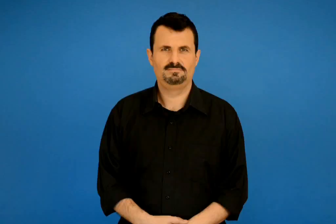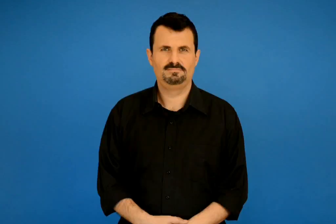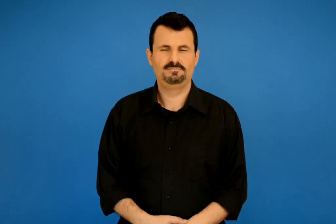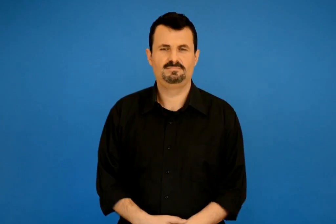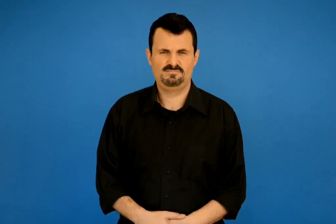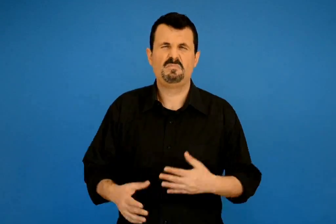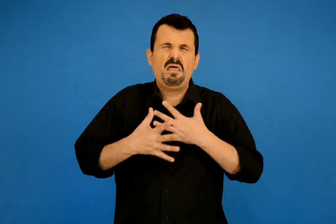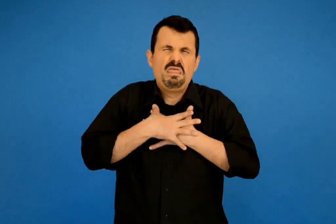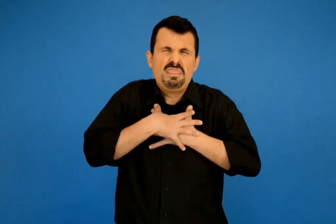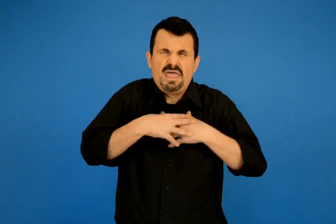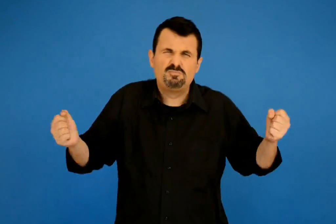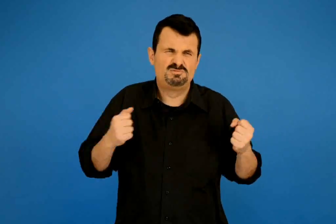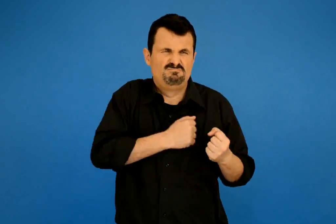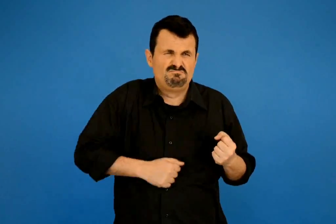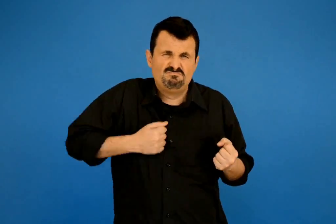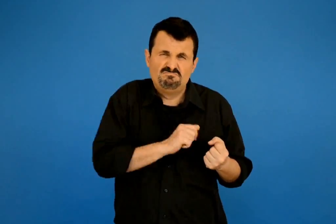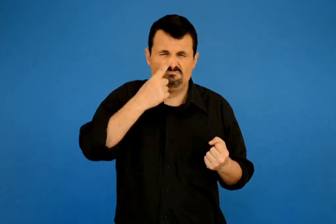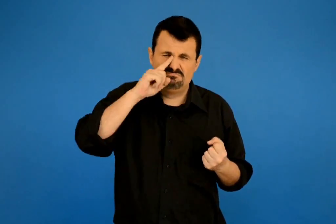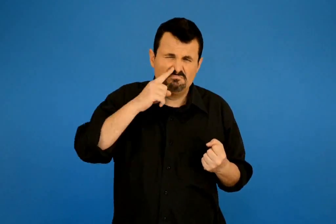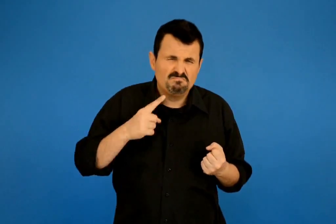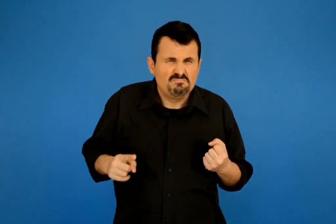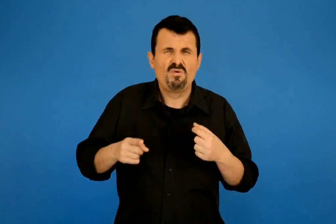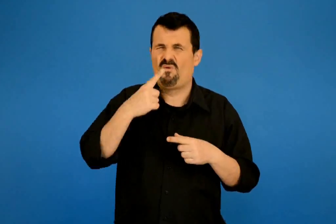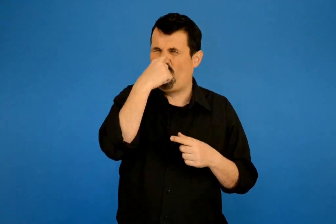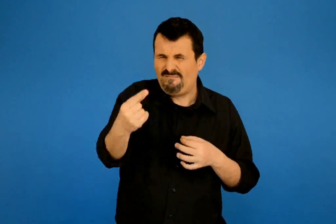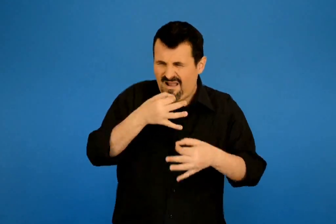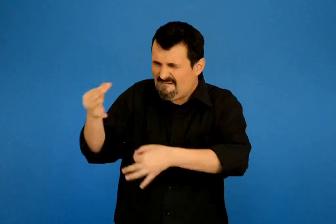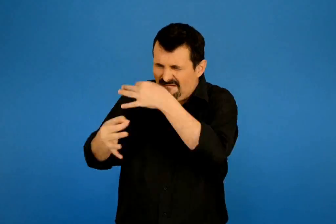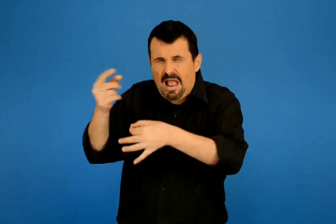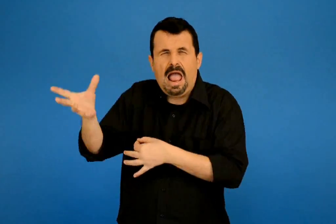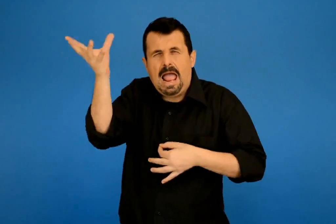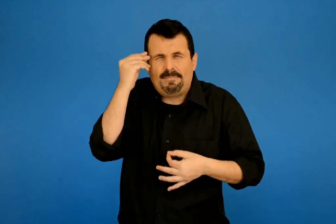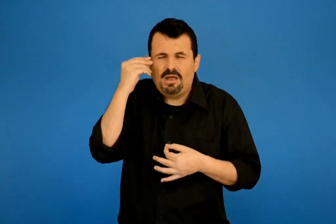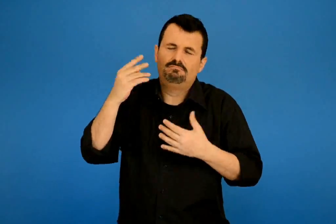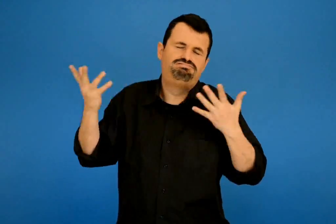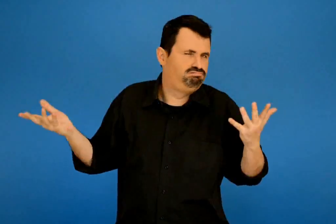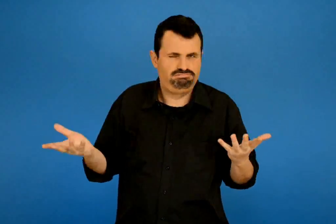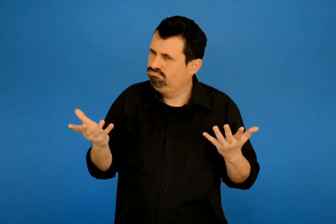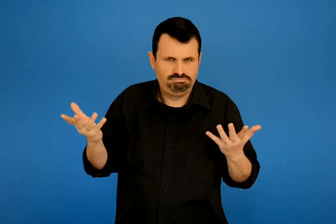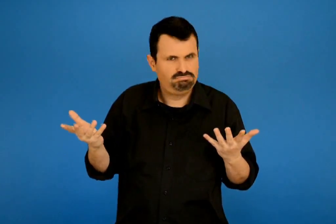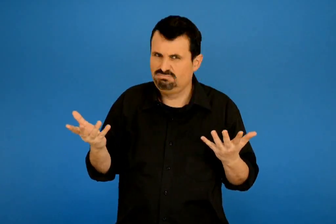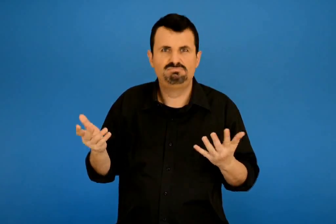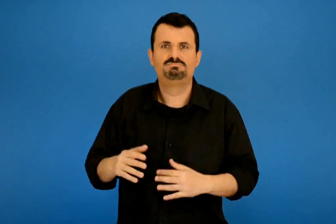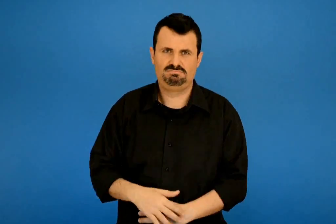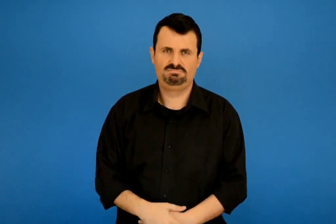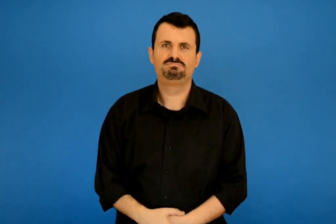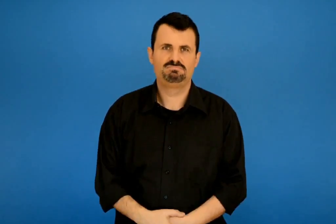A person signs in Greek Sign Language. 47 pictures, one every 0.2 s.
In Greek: με θυμό μα και με θλίψη τους είπε για όσα έμαθε από το ναρβαλ επτο
